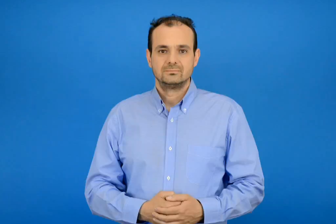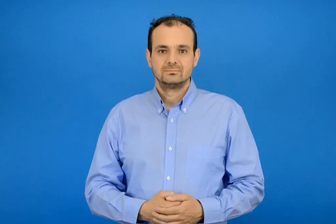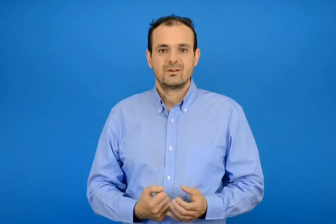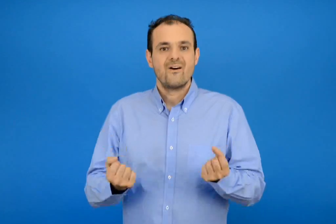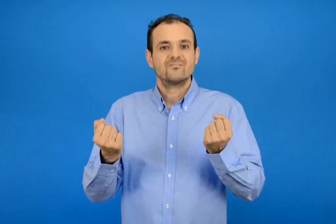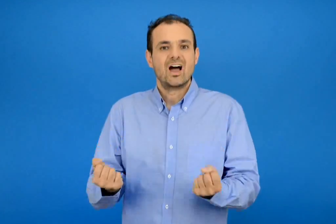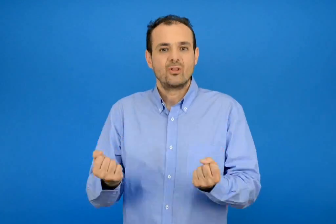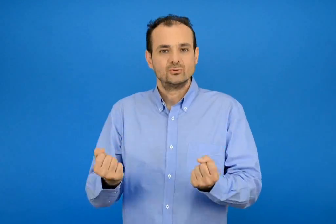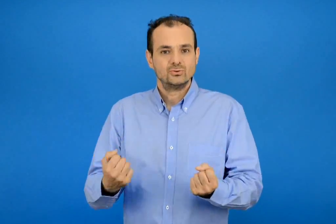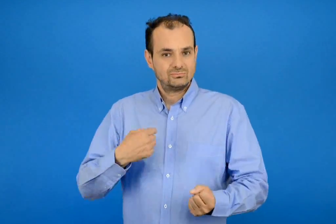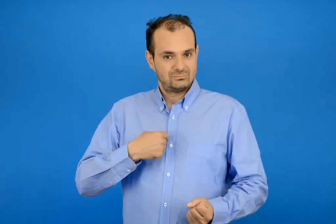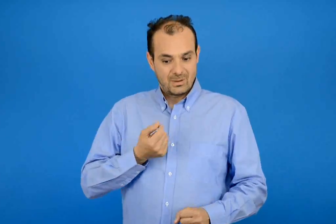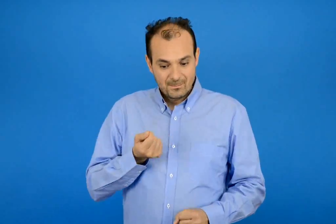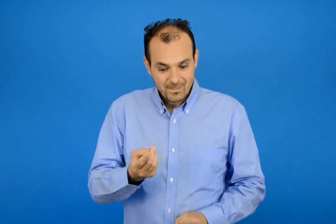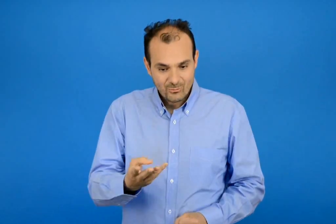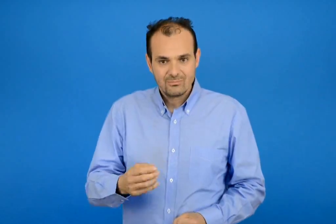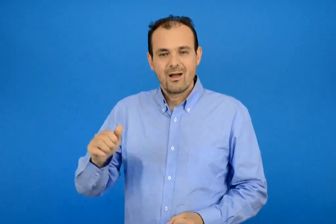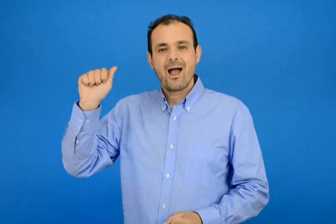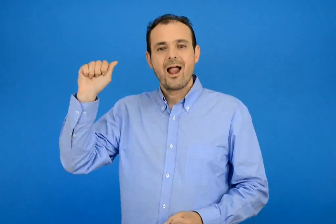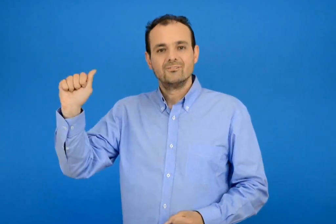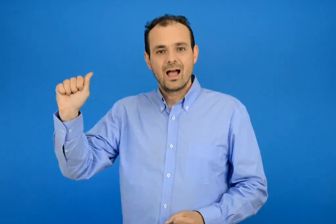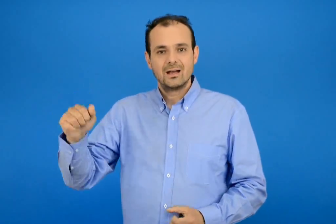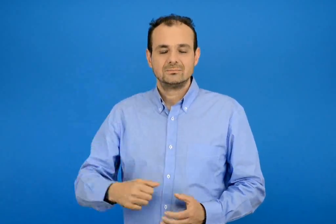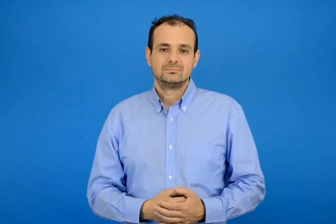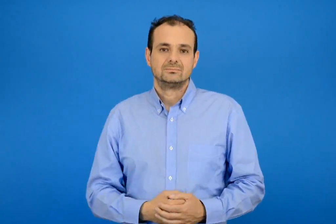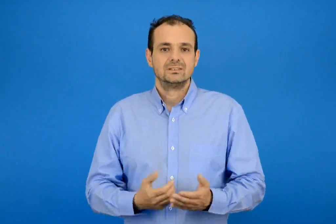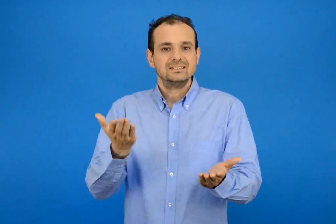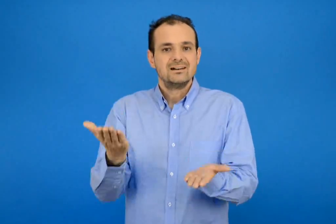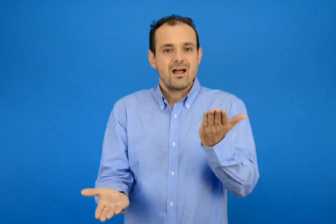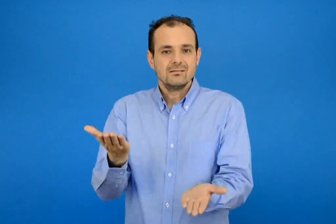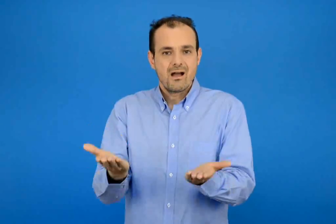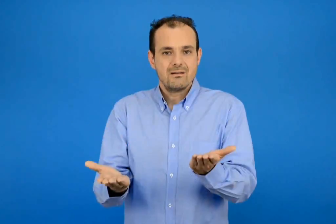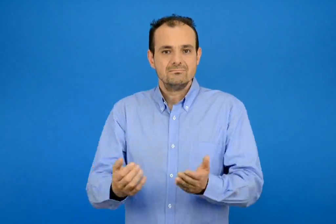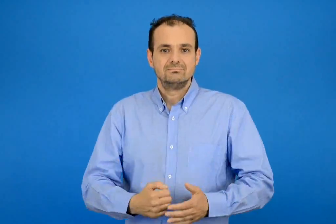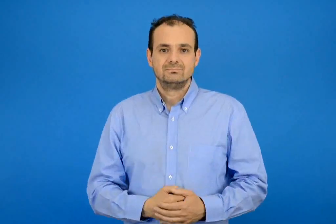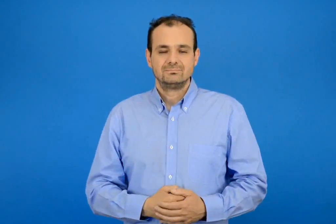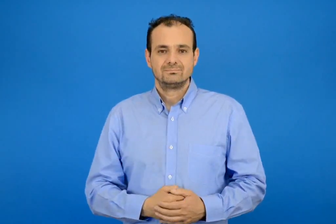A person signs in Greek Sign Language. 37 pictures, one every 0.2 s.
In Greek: μετρώ το βάρος α η ζυγαριά
